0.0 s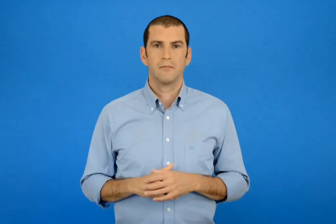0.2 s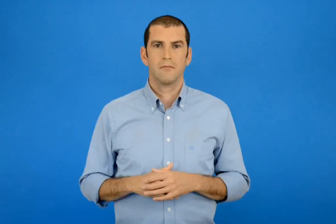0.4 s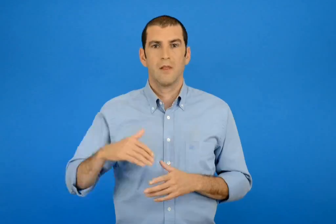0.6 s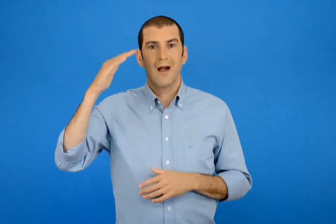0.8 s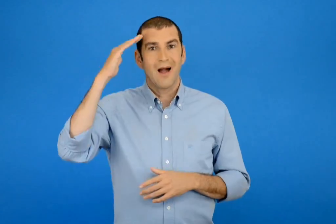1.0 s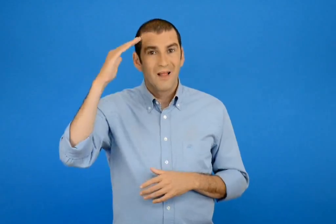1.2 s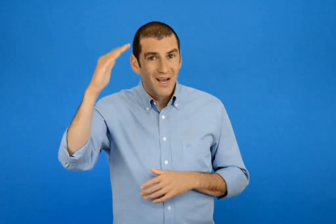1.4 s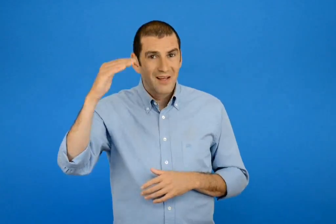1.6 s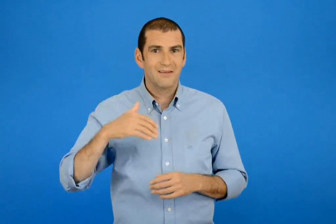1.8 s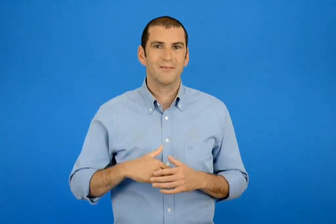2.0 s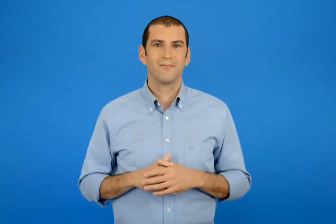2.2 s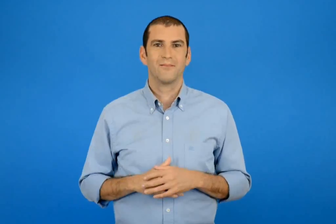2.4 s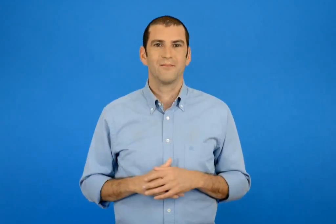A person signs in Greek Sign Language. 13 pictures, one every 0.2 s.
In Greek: καλημέρα
